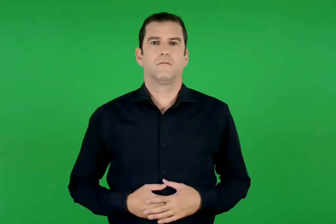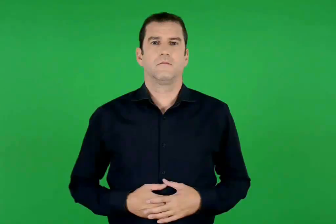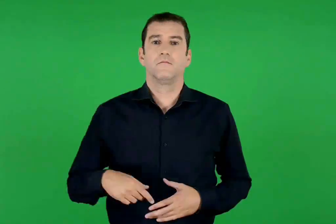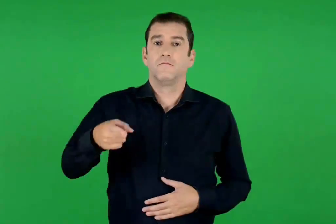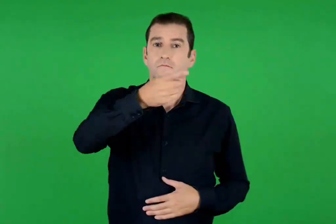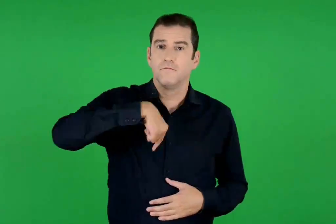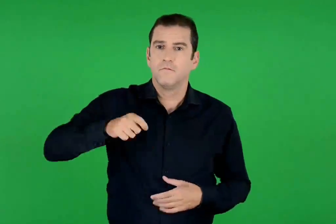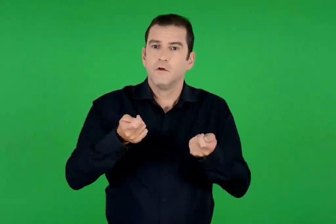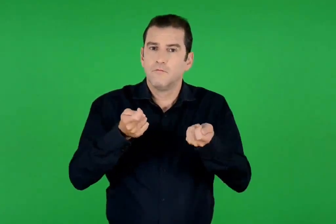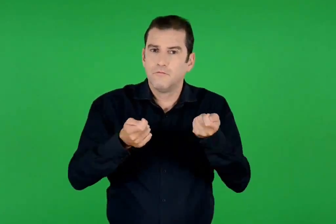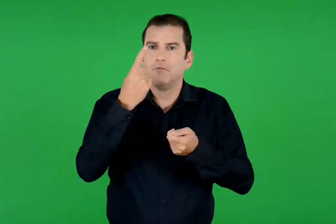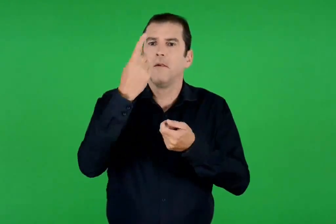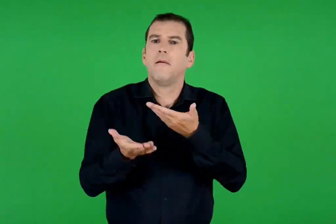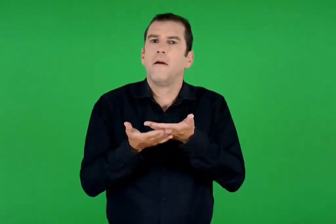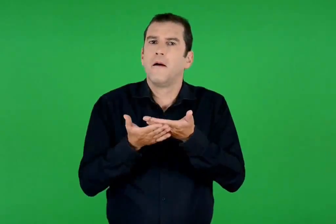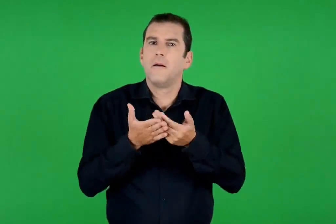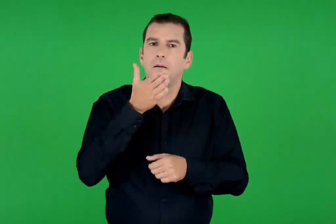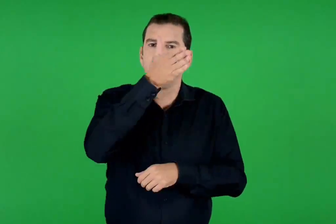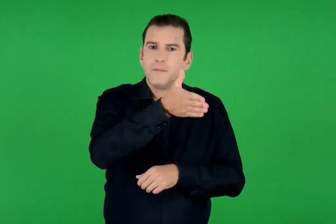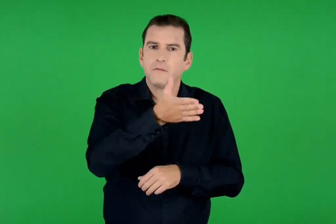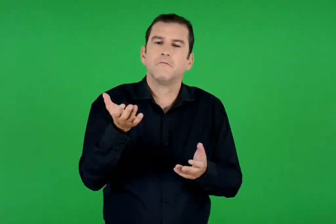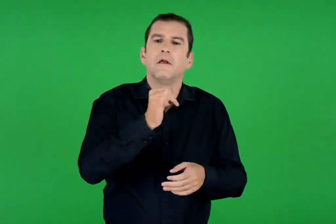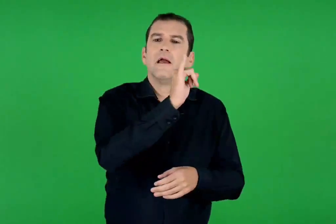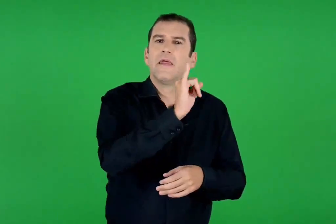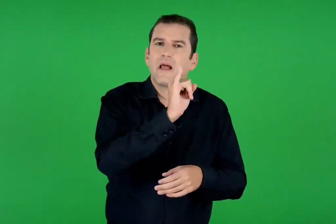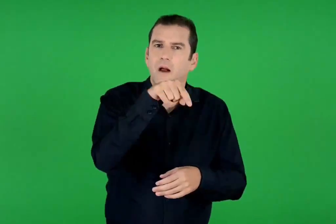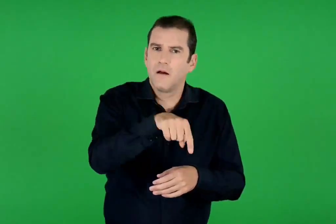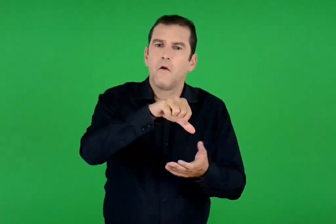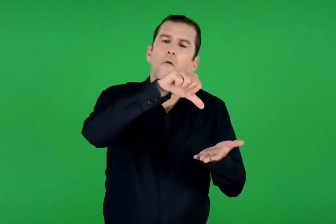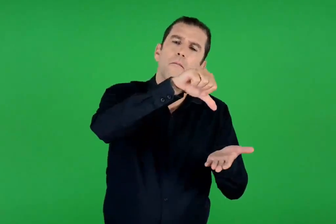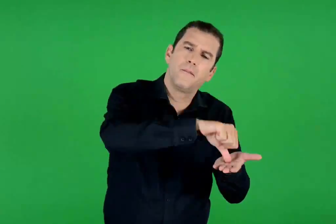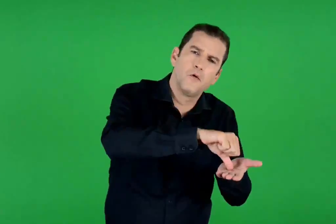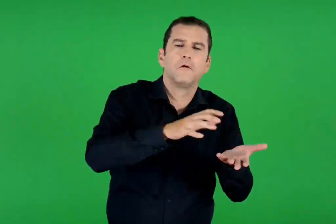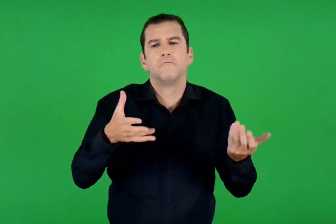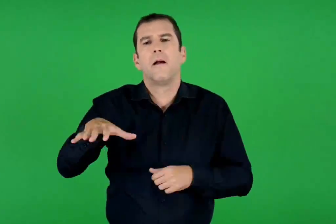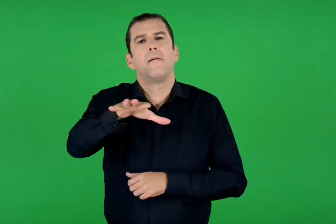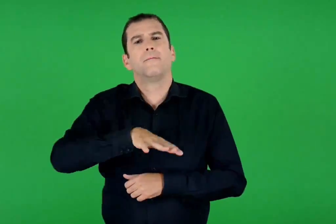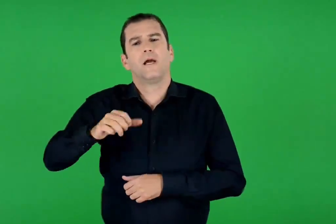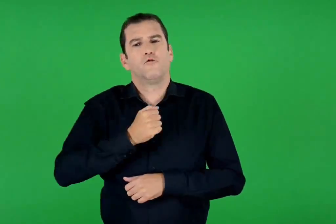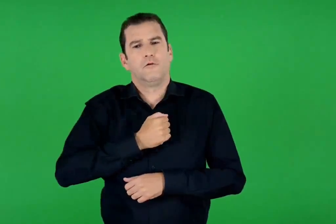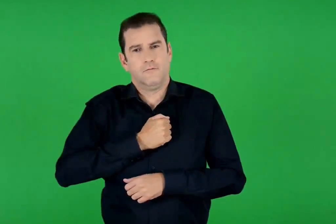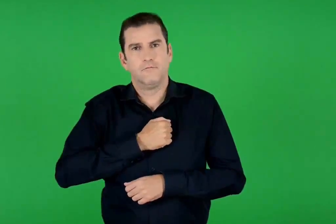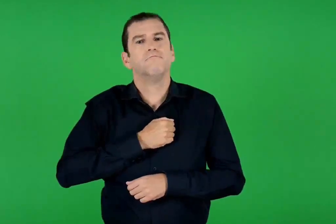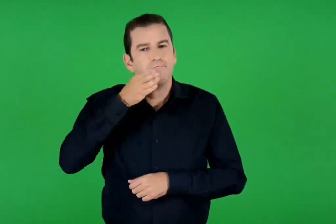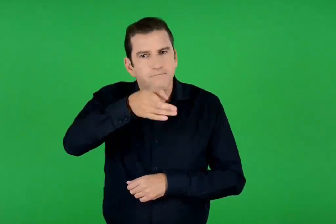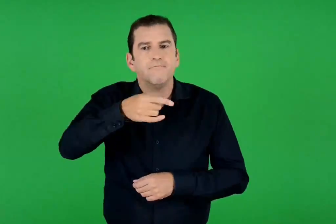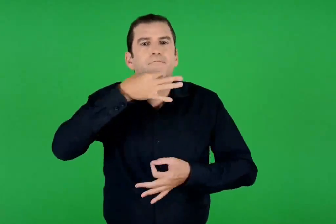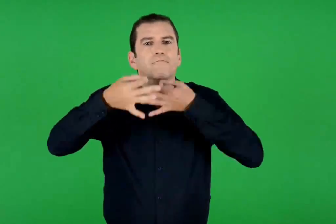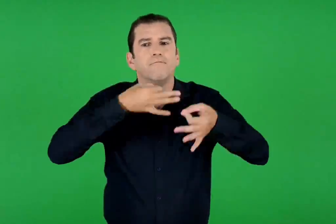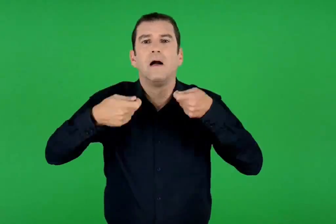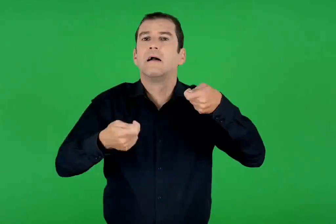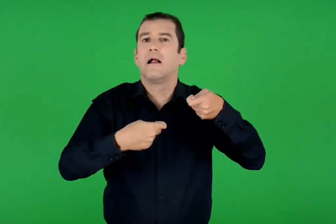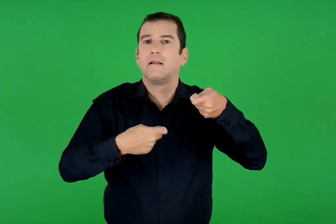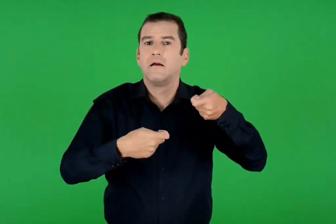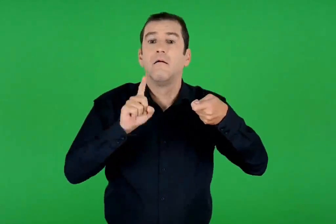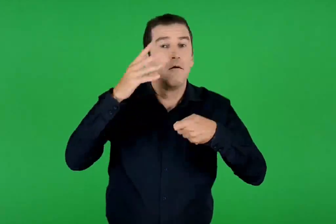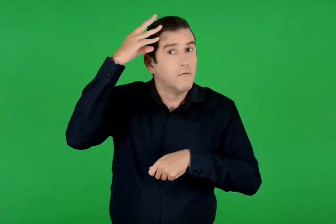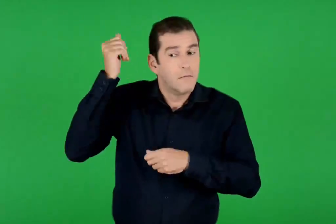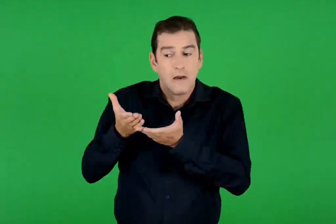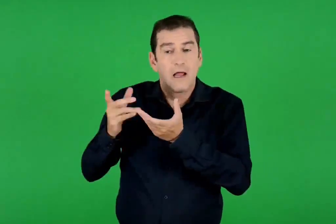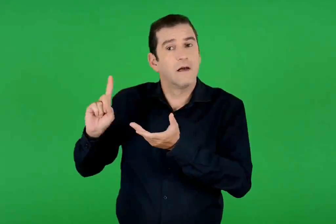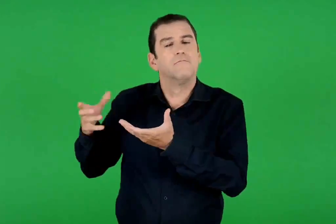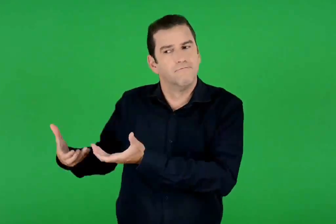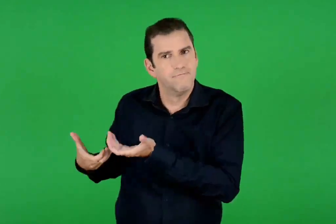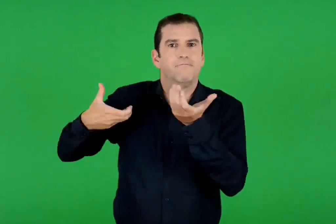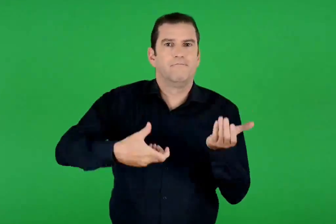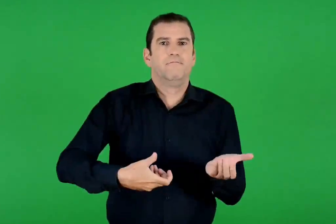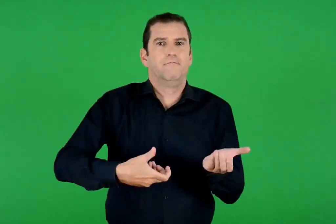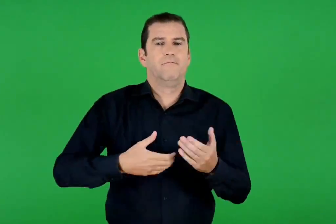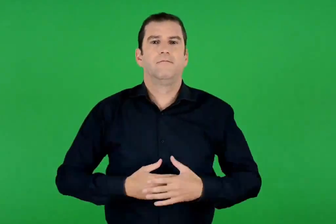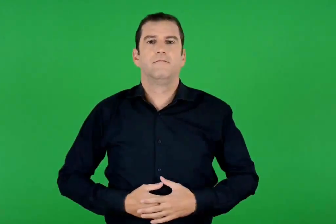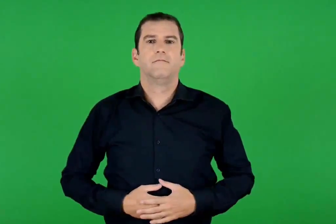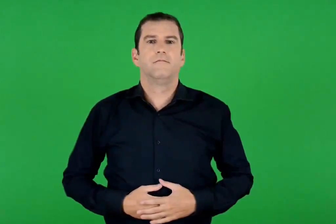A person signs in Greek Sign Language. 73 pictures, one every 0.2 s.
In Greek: οργανώνουμε μια επίσκεψη σε ένα ίδρυμα της πόλης ή της περιοχής μας για να πούμε τα κάλαντα χωρίς να ξεχάσουμε το καραβάκι μας
